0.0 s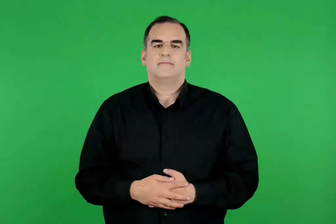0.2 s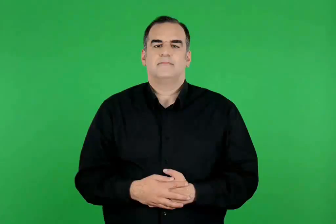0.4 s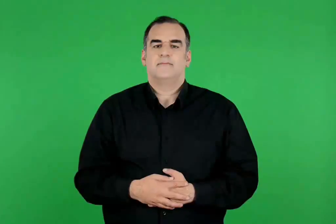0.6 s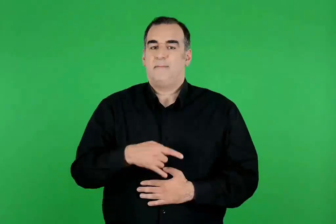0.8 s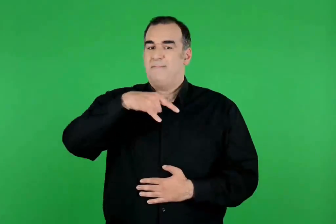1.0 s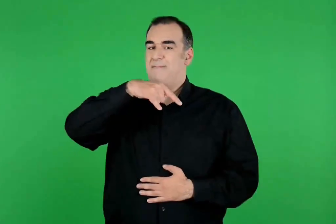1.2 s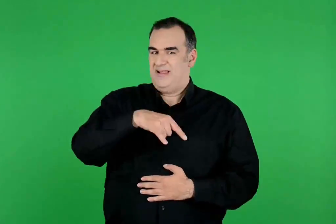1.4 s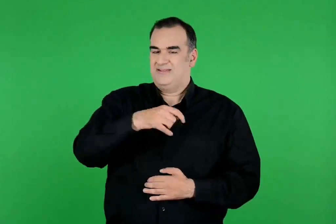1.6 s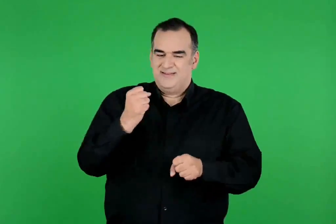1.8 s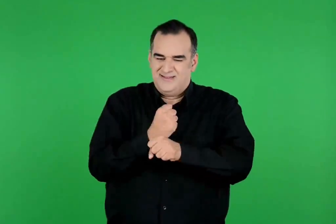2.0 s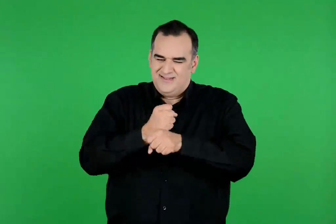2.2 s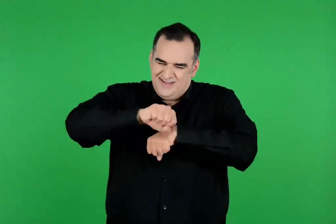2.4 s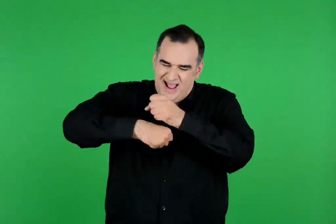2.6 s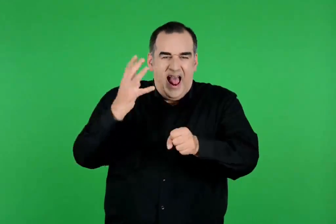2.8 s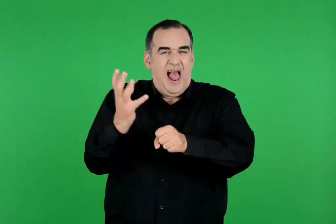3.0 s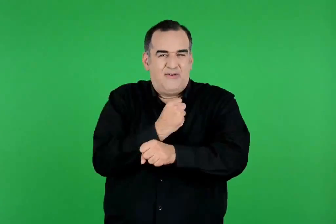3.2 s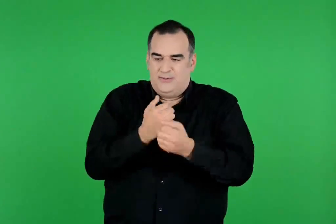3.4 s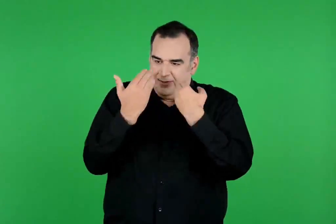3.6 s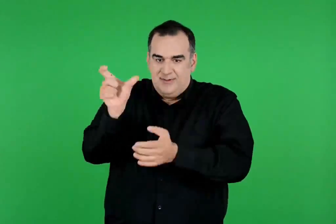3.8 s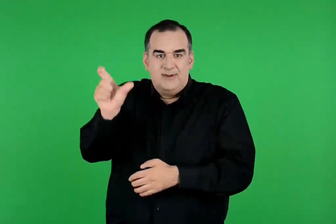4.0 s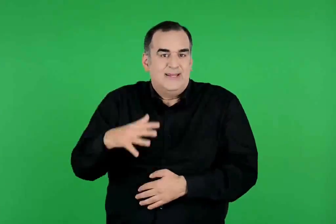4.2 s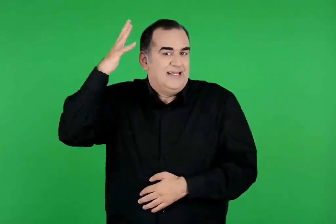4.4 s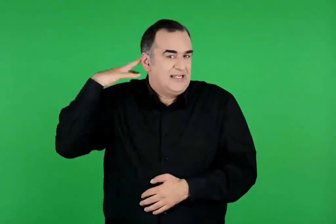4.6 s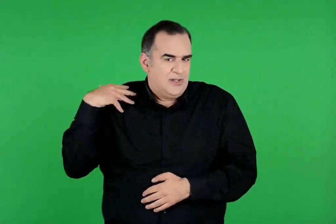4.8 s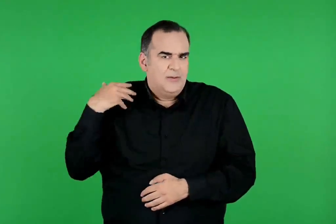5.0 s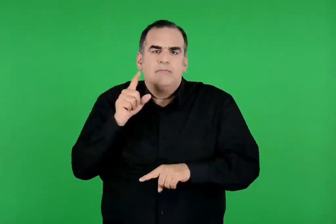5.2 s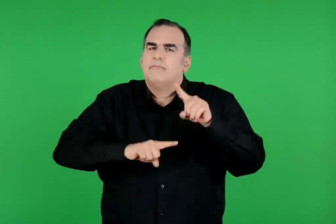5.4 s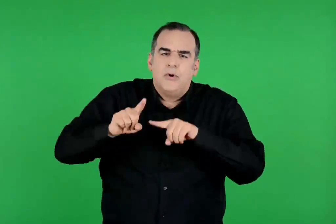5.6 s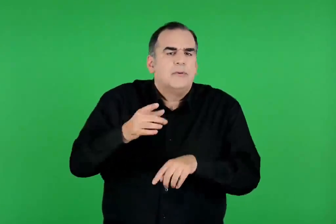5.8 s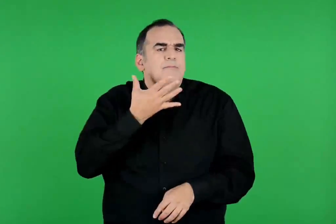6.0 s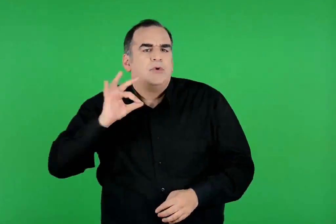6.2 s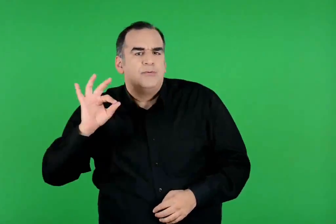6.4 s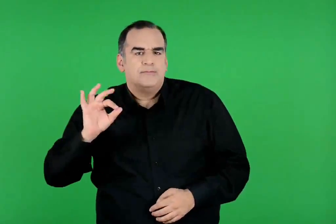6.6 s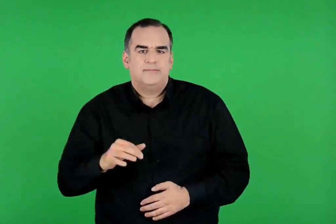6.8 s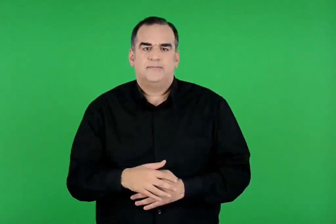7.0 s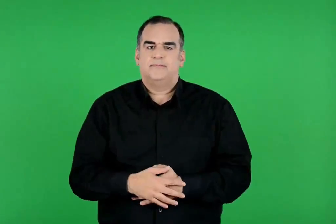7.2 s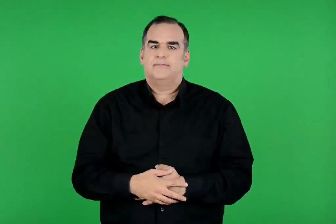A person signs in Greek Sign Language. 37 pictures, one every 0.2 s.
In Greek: ποιον άθλο ανέθεσε ο πελίας στον ιάσονα και γιατί ;
